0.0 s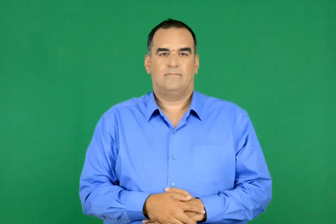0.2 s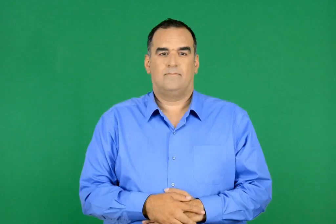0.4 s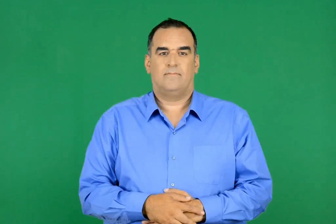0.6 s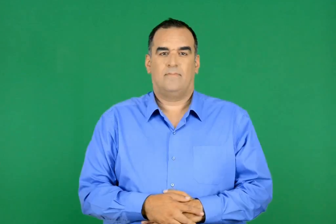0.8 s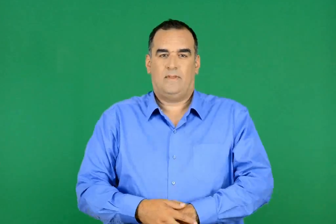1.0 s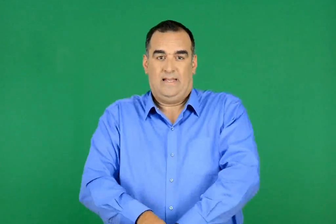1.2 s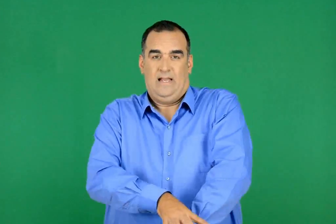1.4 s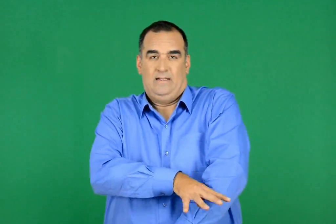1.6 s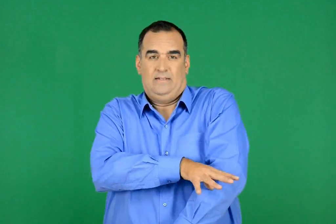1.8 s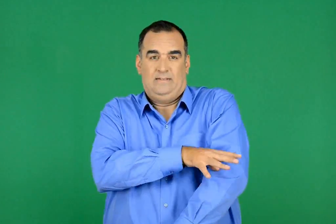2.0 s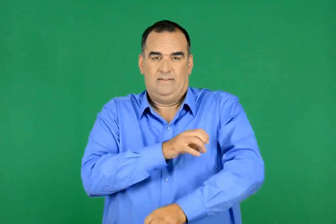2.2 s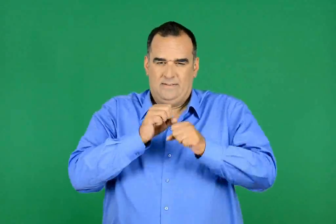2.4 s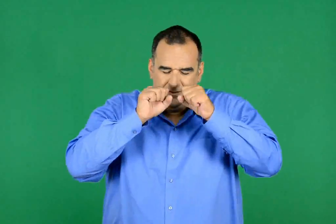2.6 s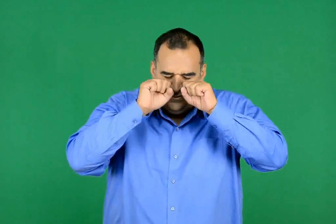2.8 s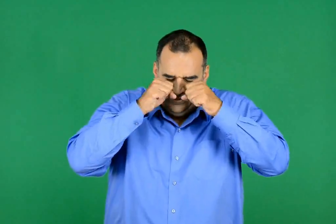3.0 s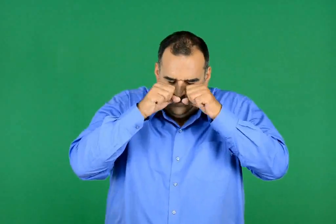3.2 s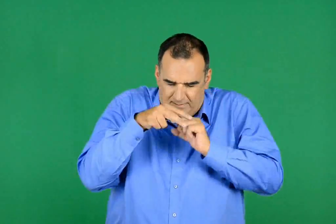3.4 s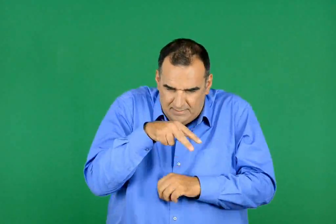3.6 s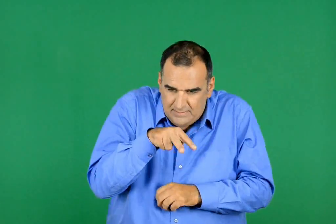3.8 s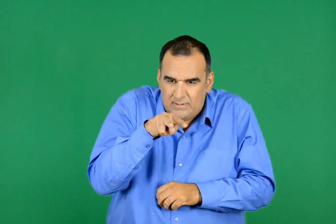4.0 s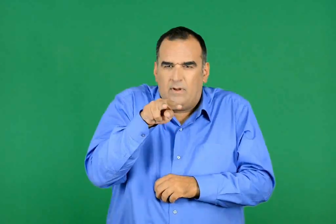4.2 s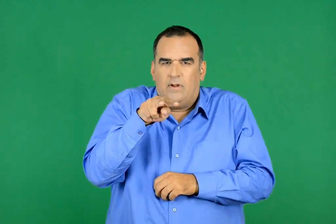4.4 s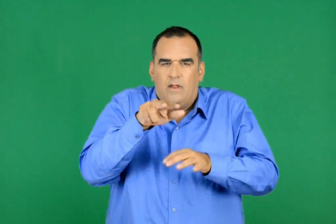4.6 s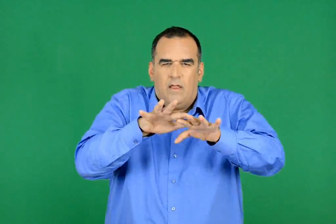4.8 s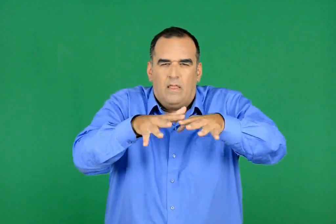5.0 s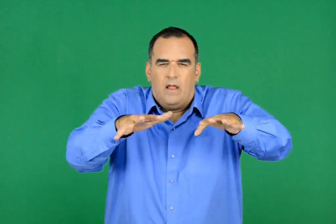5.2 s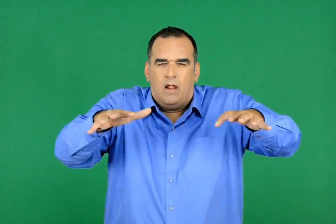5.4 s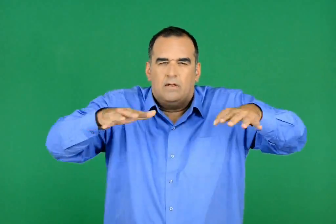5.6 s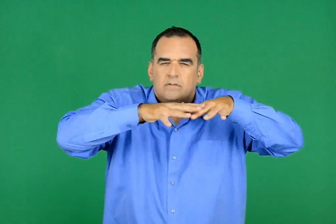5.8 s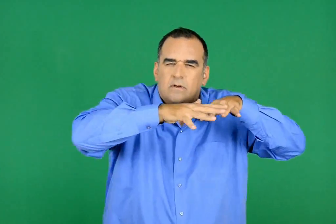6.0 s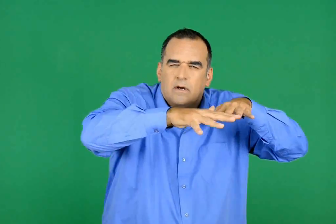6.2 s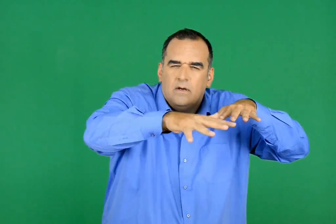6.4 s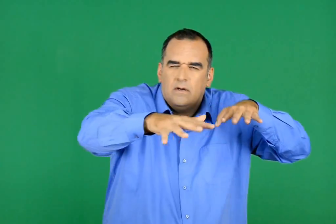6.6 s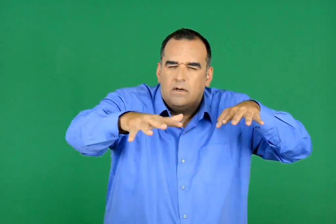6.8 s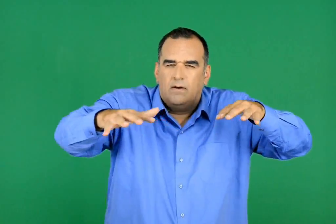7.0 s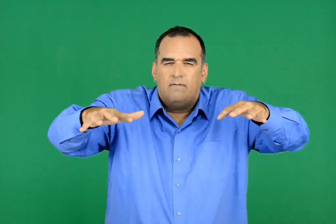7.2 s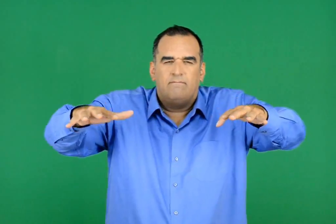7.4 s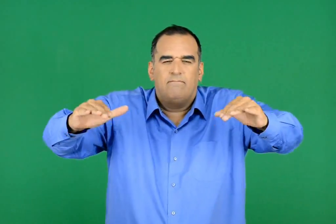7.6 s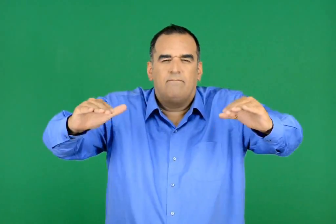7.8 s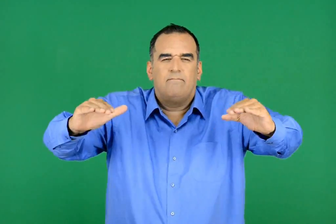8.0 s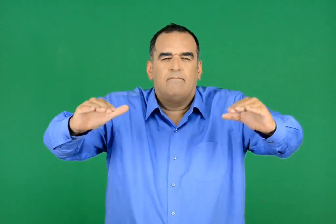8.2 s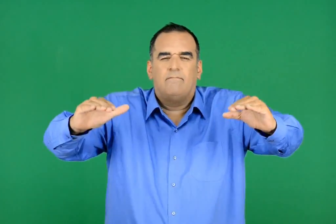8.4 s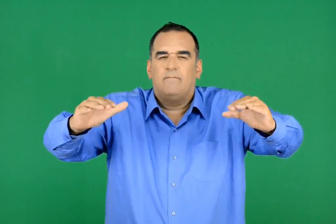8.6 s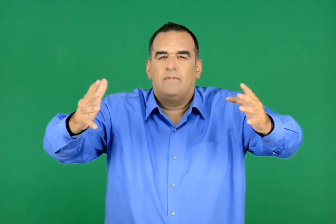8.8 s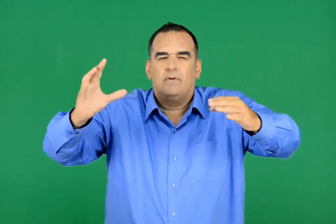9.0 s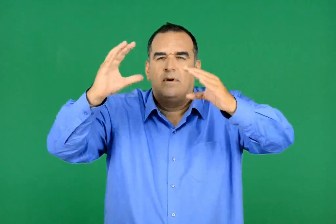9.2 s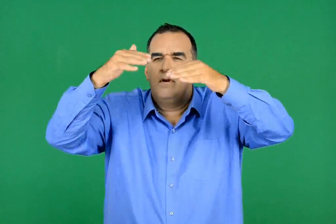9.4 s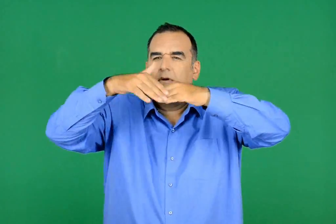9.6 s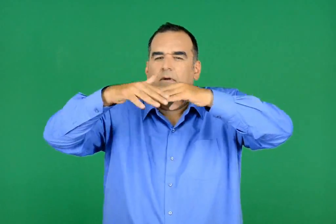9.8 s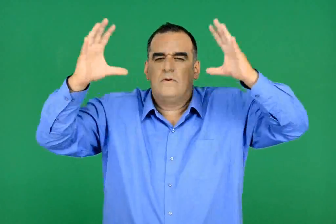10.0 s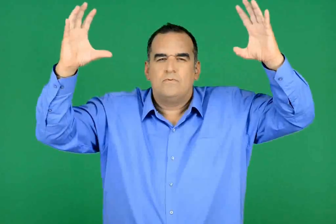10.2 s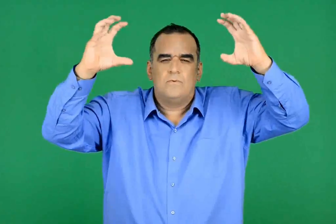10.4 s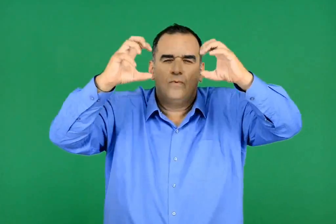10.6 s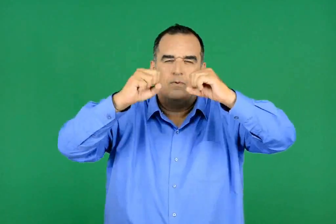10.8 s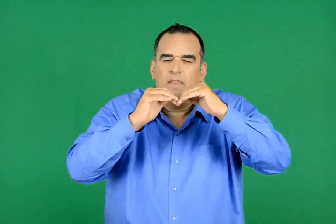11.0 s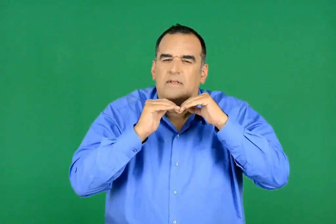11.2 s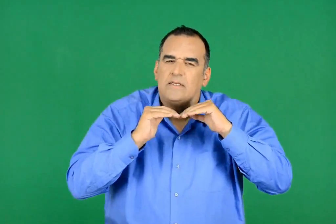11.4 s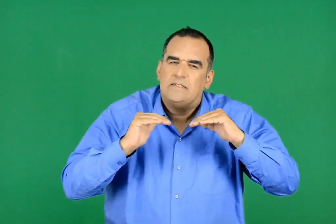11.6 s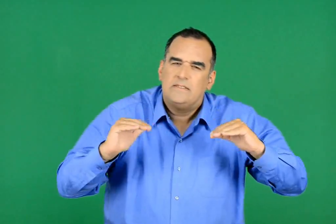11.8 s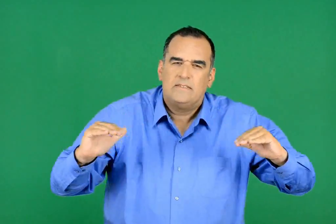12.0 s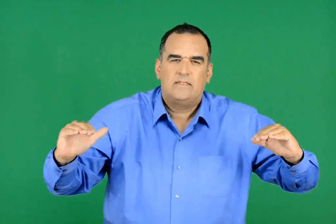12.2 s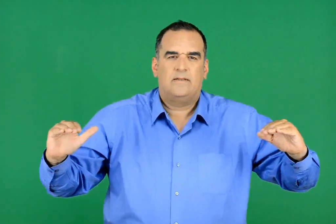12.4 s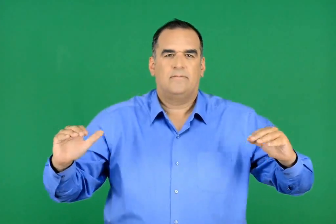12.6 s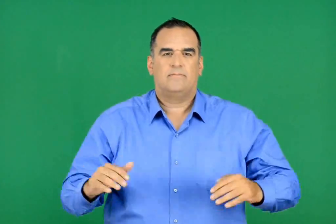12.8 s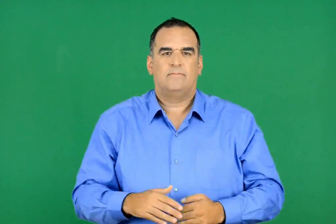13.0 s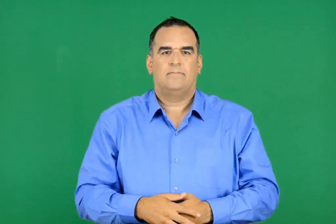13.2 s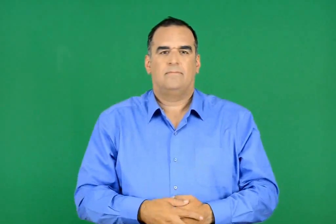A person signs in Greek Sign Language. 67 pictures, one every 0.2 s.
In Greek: ανατρίχιασε κι έτριψε τα µάτια της. κι ύστερα ο ωκεανός ήταν ακίνητος ξανά κι η νύχτα σκοτεινή και ήσυχη
